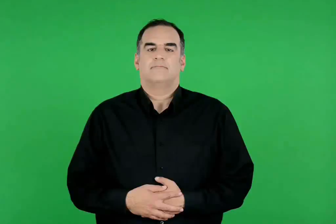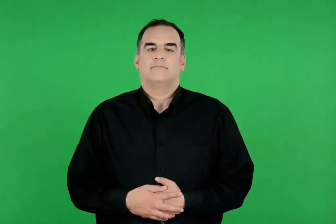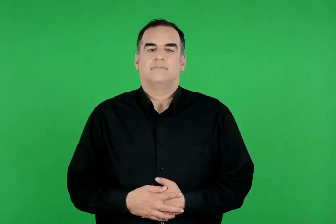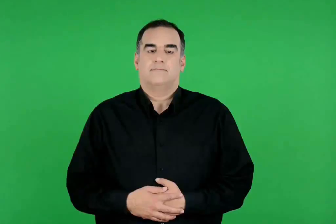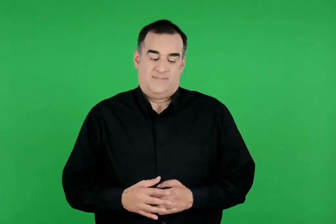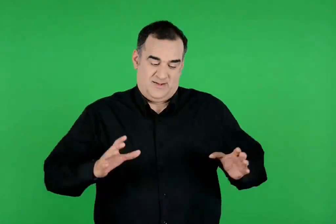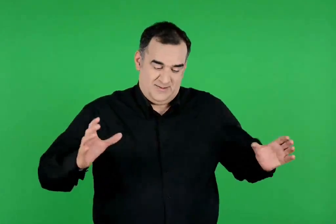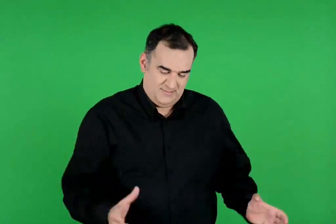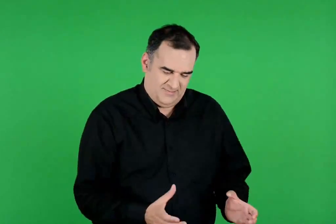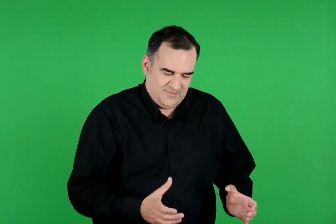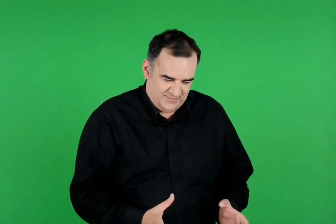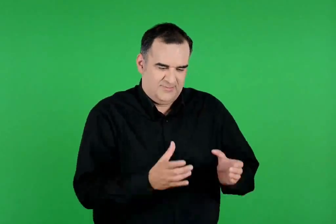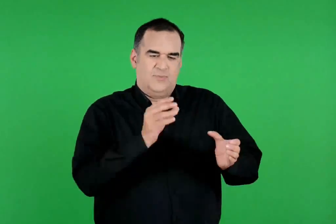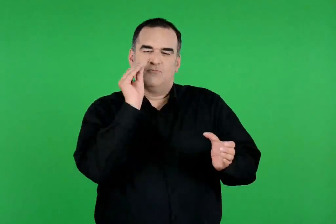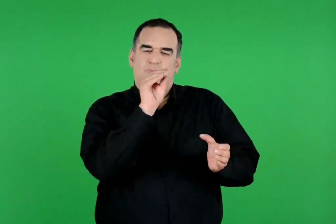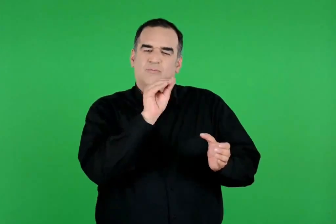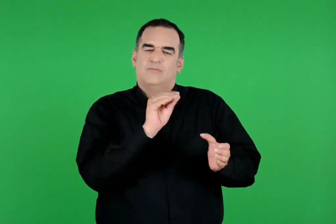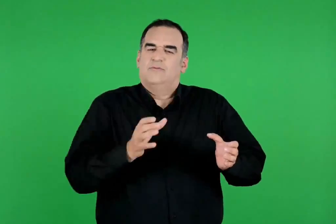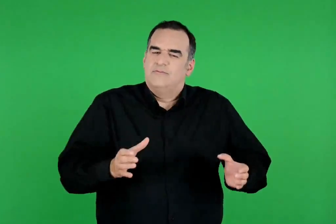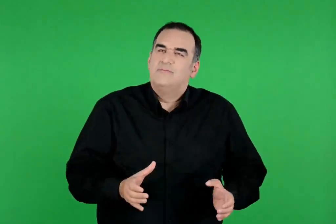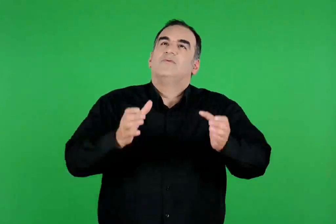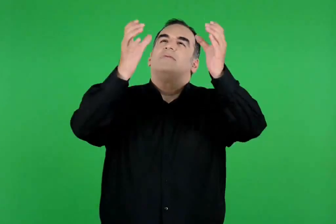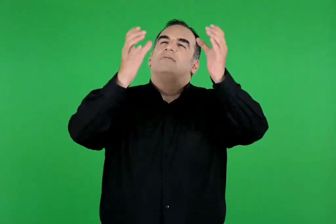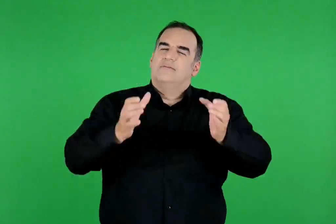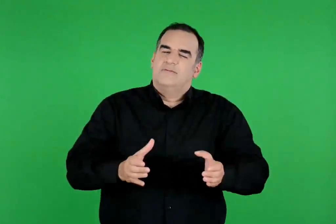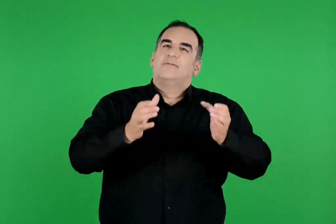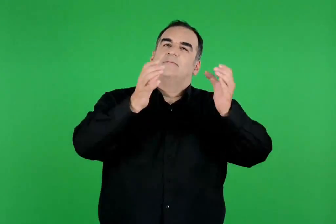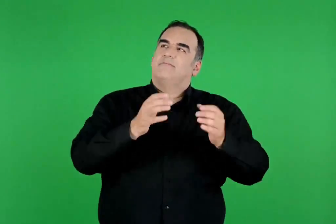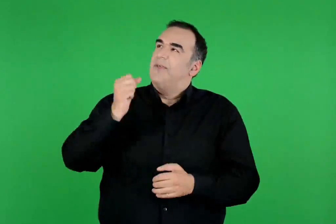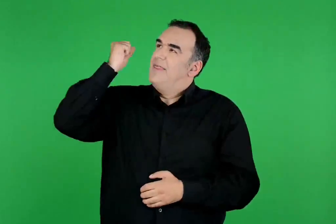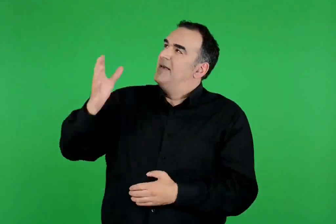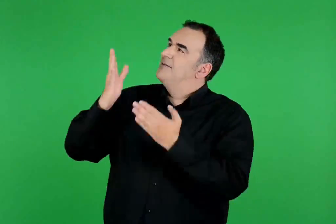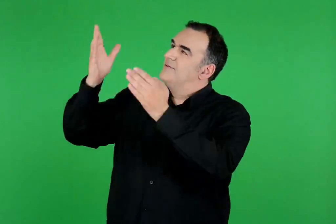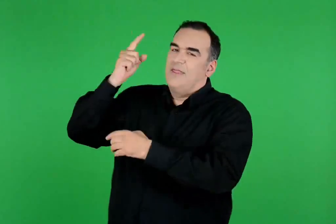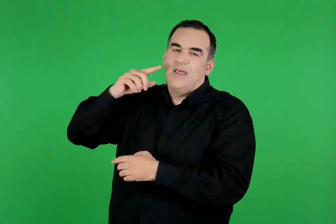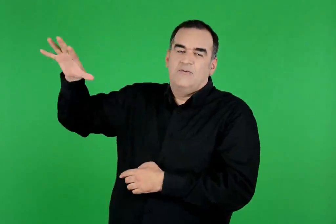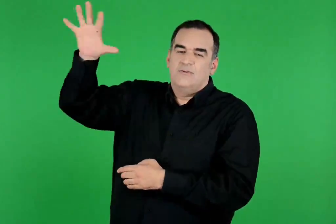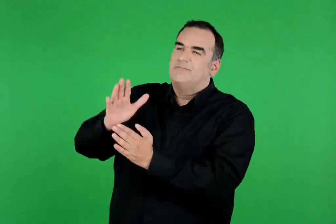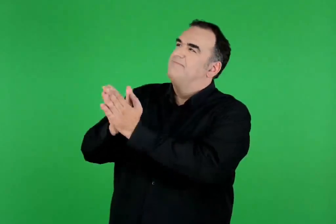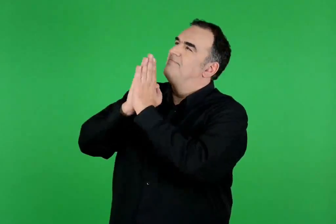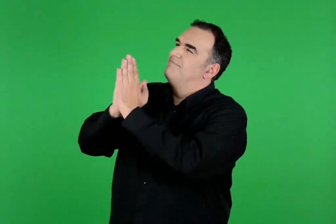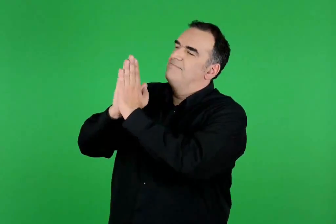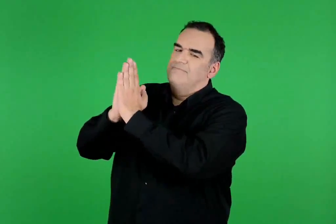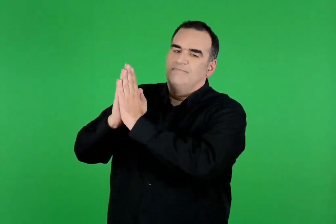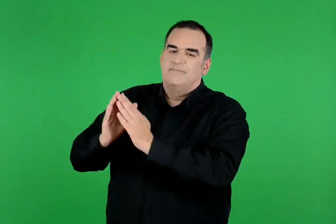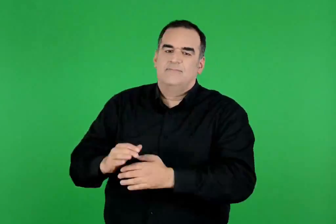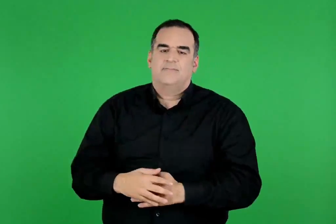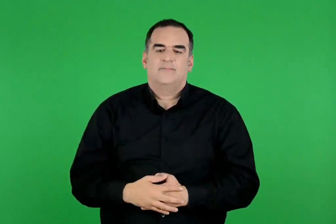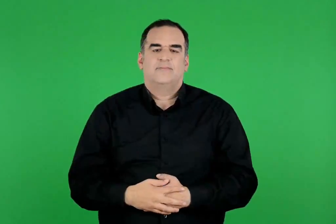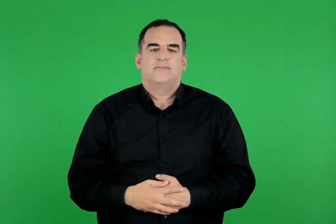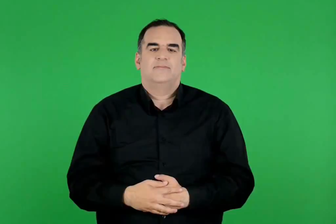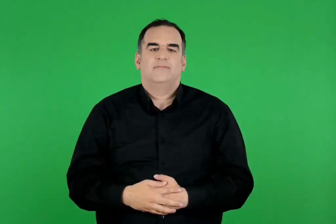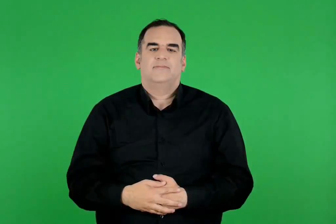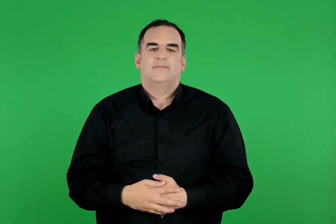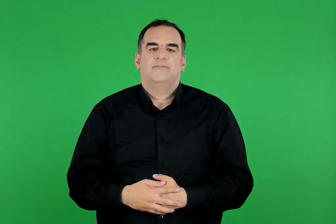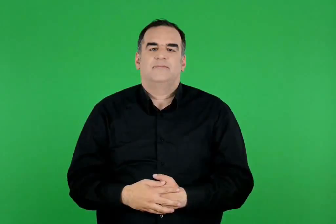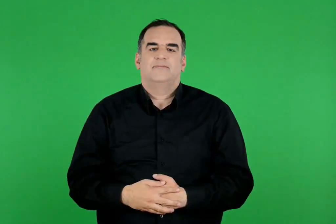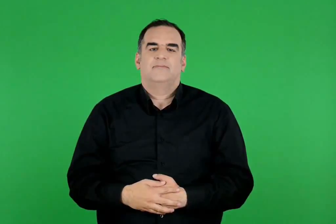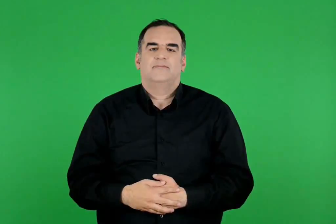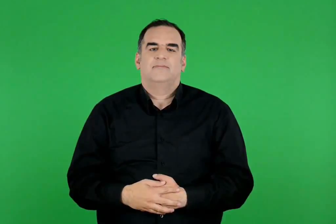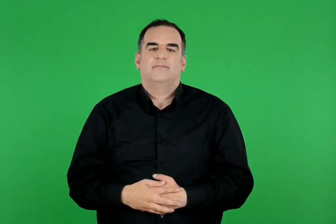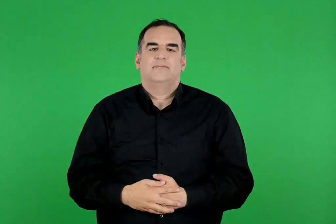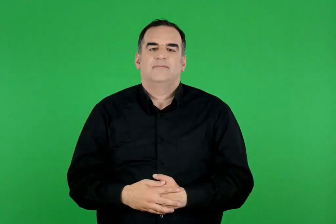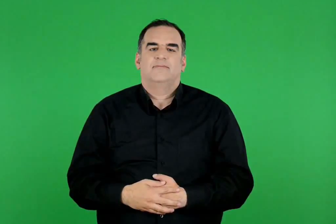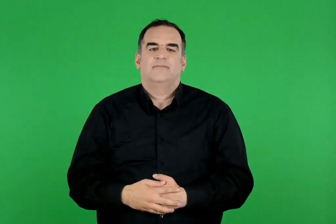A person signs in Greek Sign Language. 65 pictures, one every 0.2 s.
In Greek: παίρνει μετά τον γιο , τον φίλησε , τον χόρεψε στα χέρια , κι έτσι μετά στον δία προσεύχονταν και στους θεούς τους άλλους
